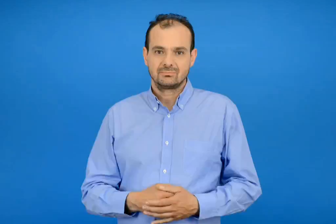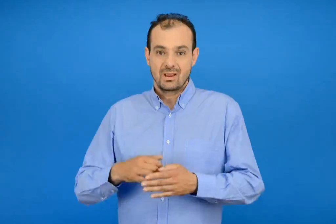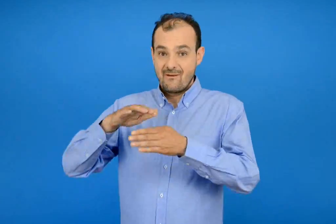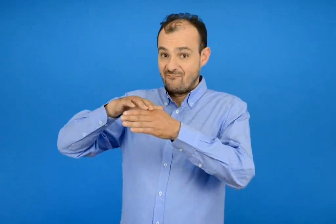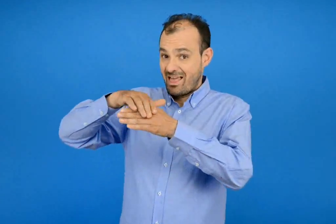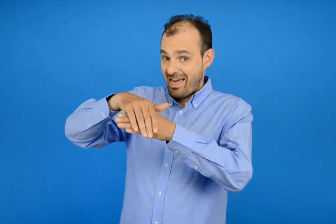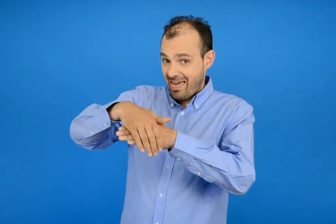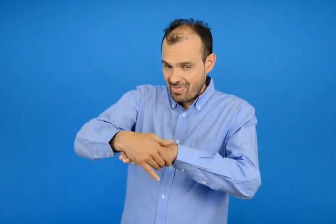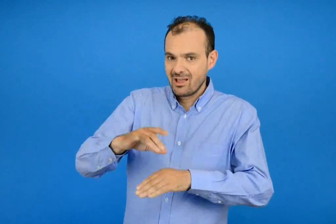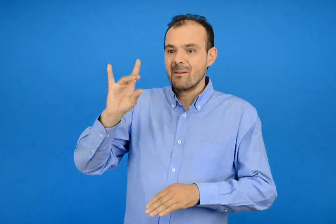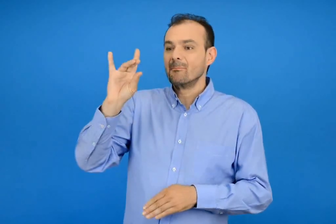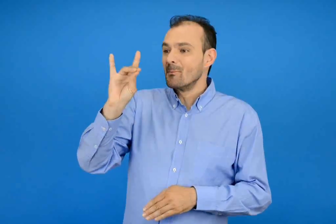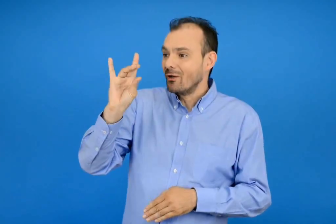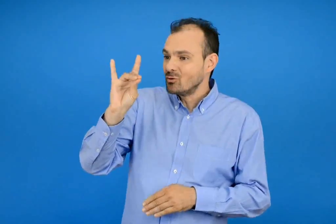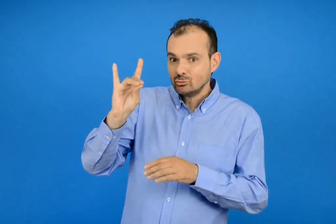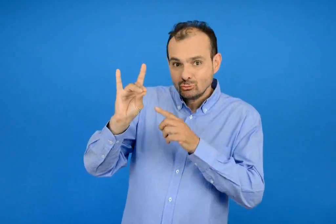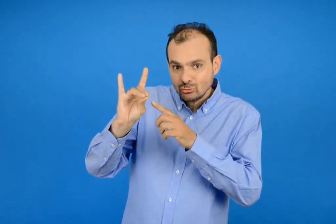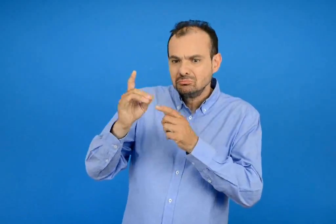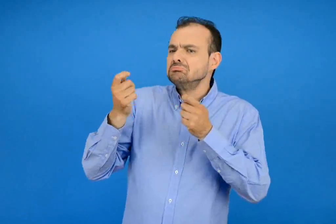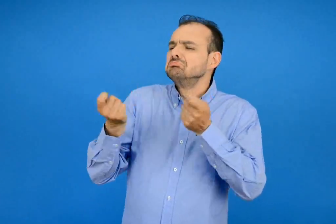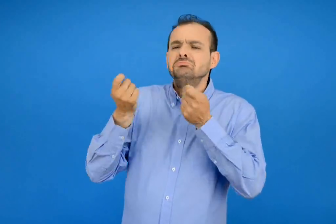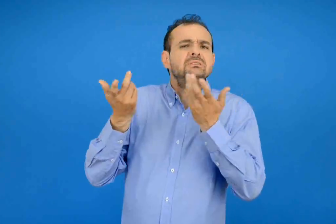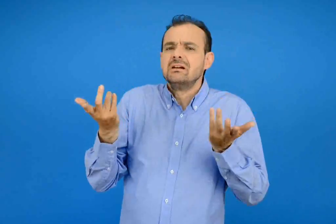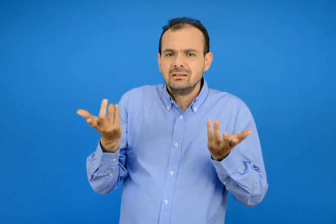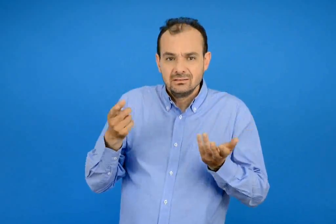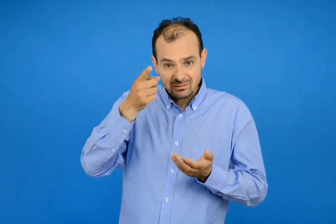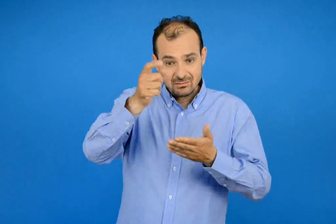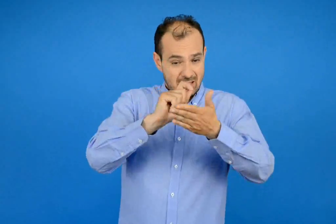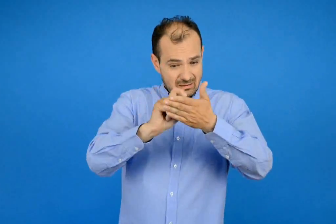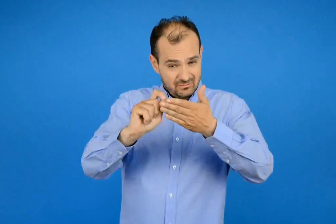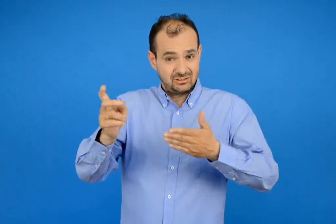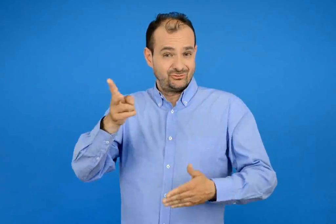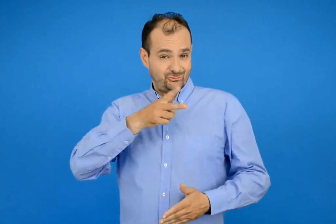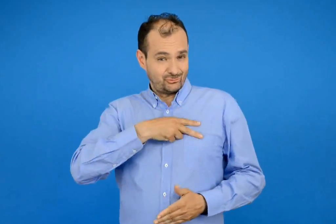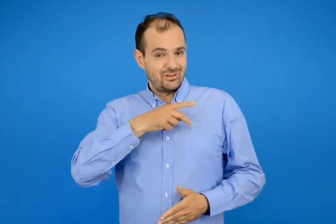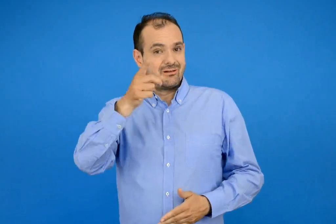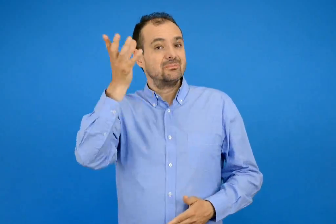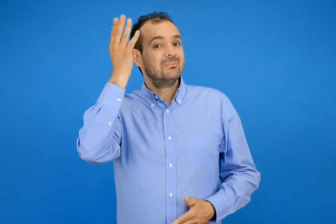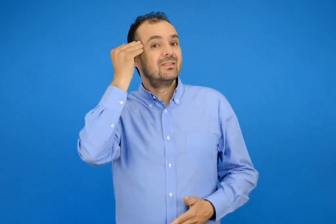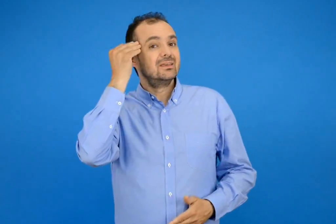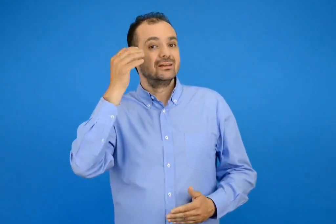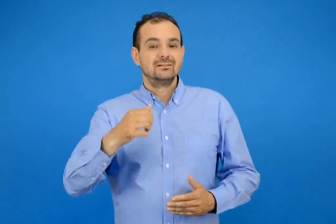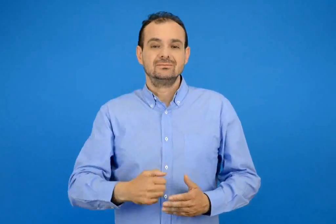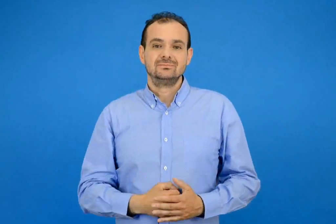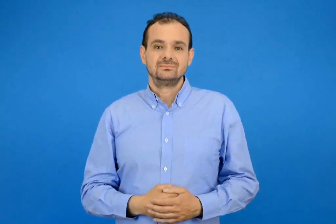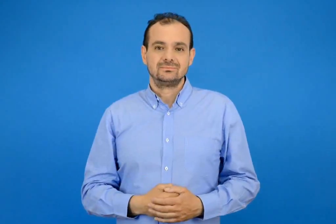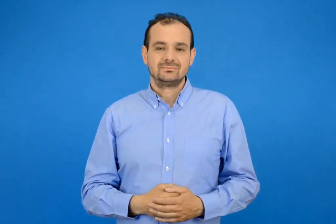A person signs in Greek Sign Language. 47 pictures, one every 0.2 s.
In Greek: μαθέ να γράφεις σωστά τι κάνει ο μολυβιος το βραδύ
